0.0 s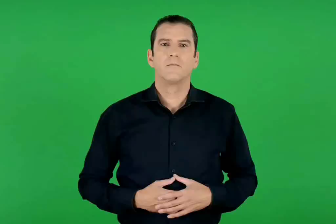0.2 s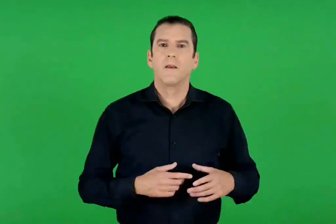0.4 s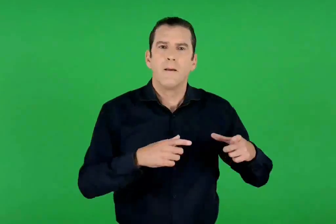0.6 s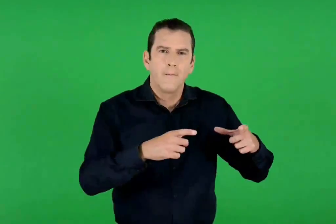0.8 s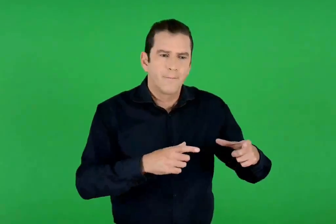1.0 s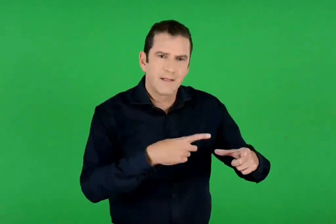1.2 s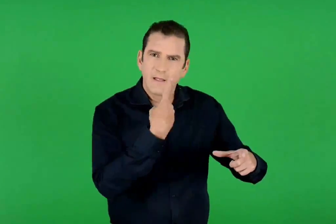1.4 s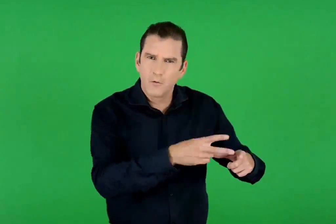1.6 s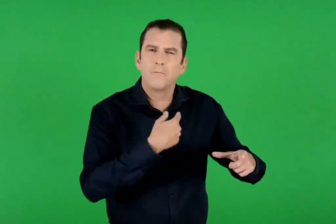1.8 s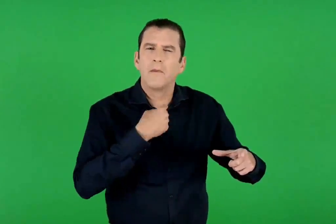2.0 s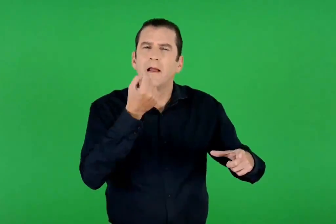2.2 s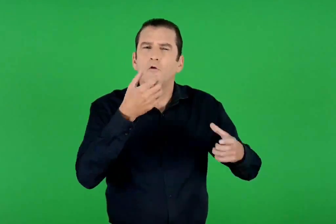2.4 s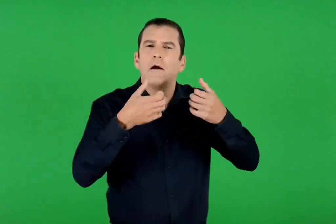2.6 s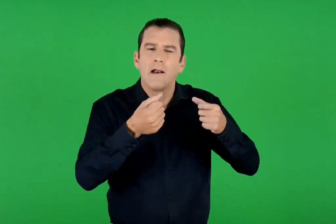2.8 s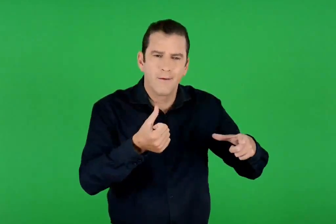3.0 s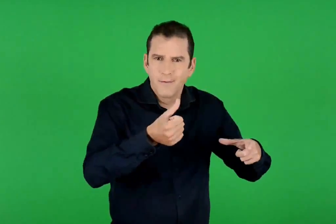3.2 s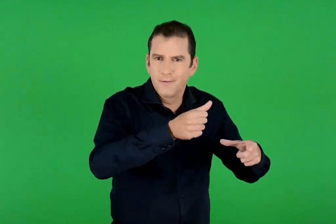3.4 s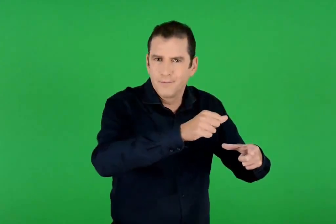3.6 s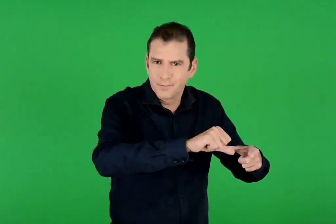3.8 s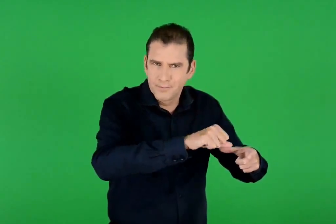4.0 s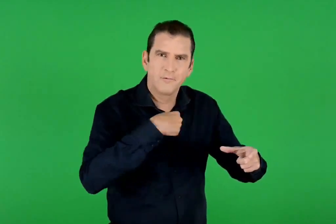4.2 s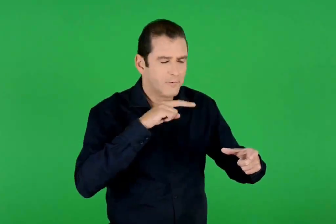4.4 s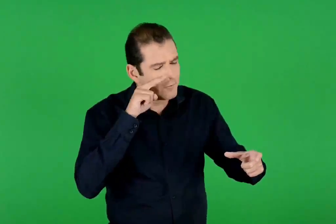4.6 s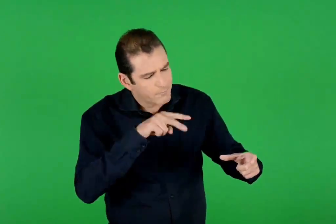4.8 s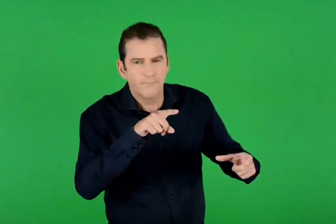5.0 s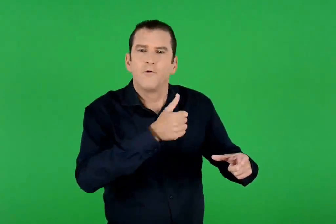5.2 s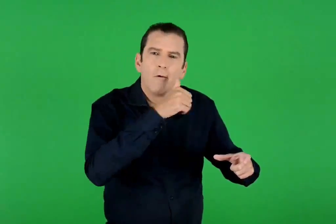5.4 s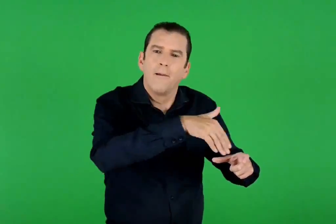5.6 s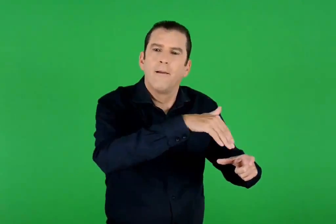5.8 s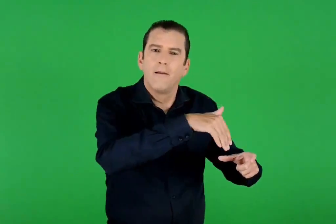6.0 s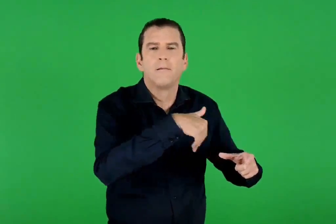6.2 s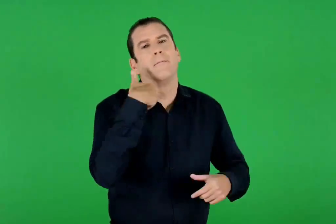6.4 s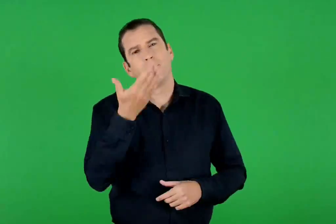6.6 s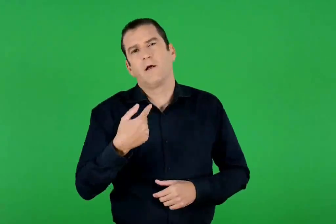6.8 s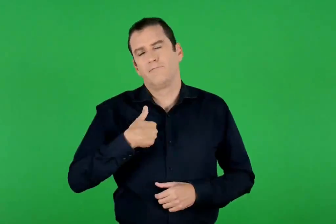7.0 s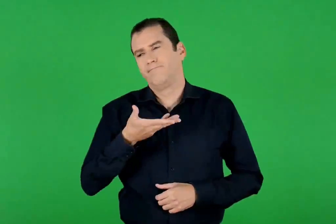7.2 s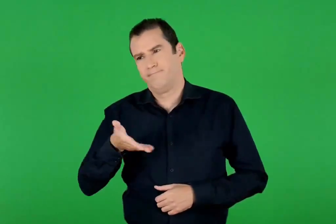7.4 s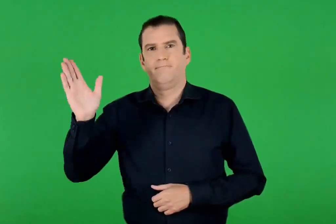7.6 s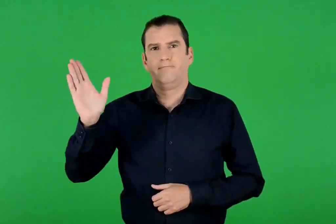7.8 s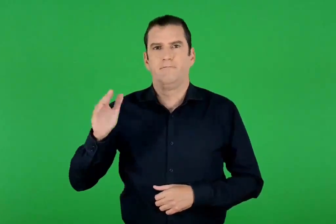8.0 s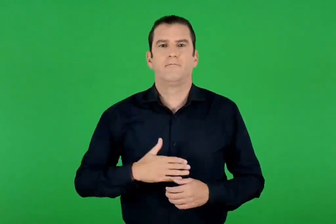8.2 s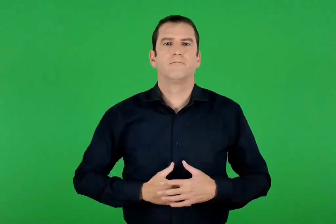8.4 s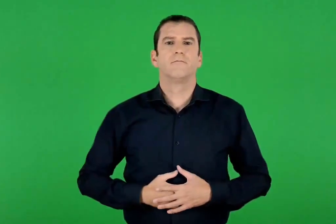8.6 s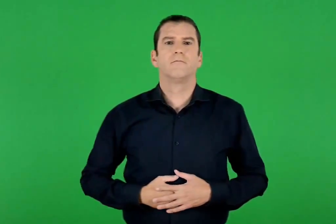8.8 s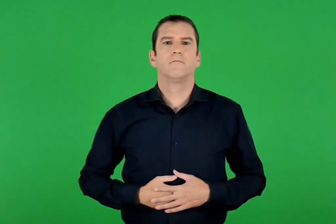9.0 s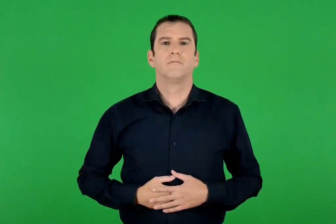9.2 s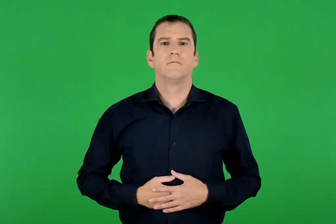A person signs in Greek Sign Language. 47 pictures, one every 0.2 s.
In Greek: του έβαζα λίγο γάλα στο πιατάκι του και τον κοίταζα που το έπινε. μετά έφευγα
